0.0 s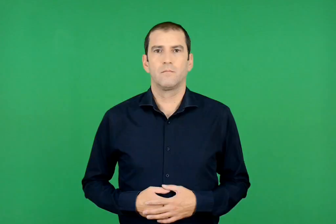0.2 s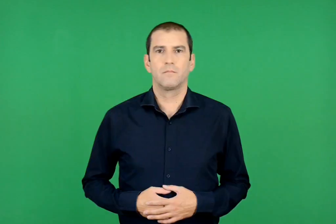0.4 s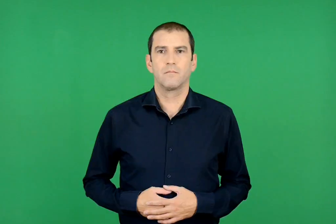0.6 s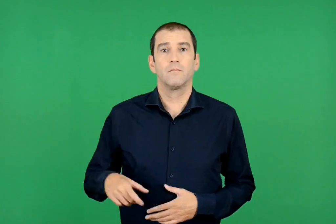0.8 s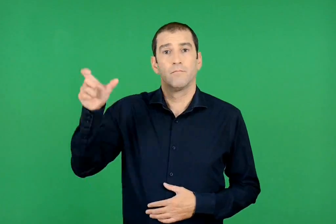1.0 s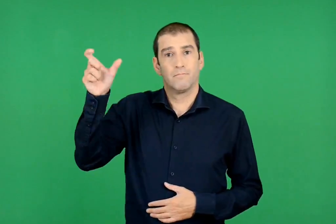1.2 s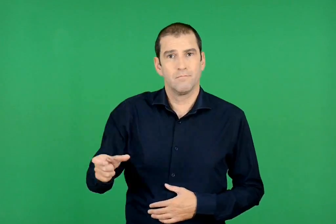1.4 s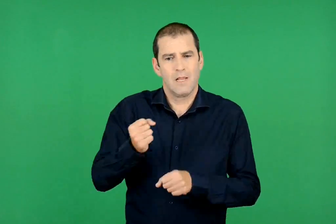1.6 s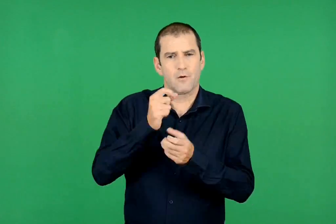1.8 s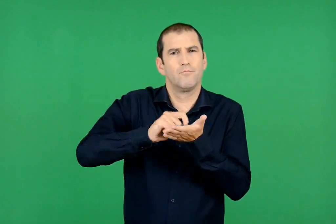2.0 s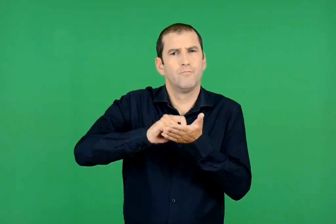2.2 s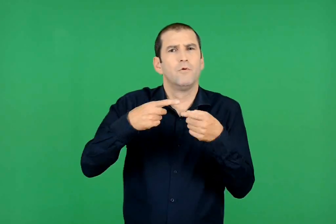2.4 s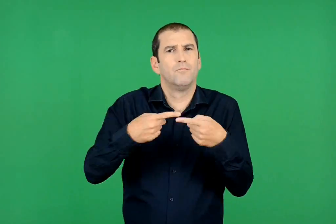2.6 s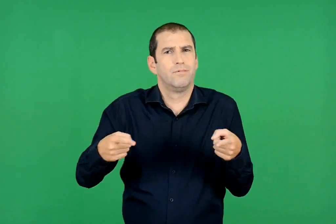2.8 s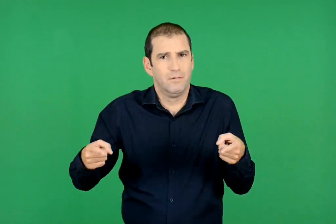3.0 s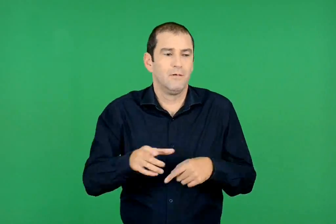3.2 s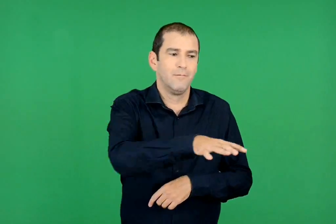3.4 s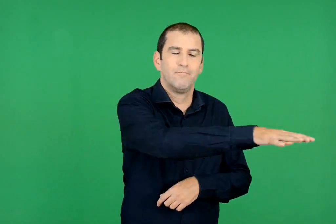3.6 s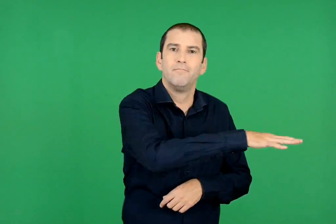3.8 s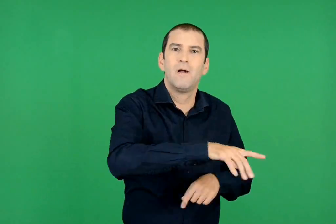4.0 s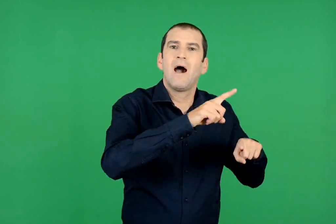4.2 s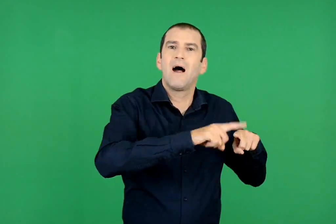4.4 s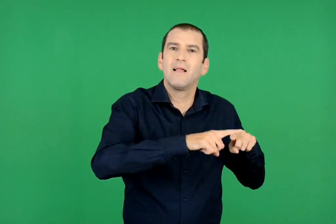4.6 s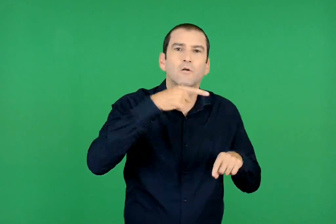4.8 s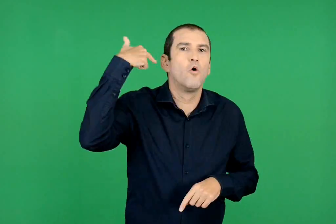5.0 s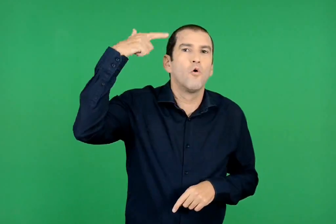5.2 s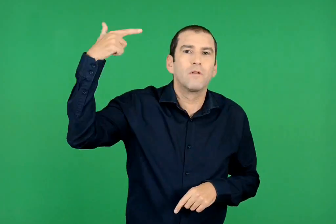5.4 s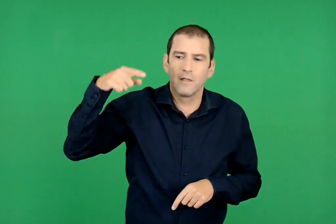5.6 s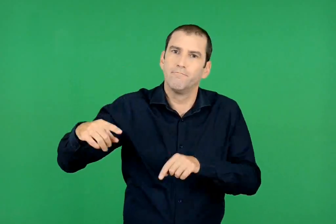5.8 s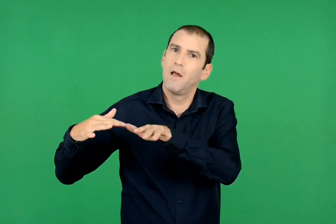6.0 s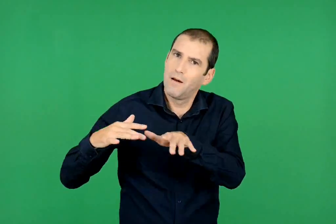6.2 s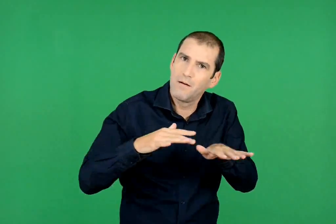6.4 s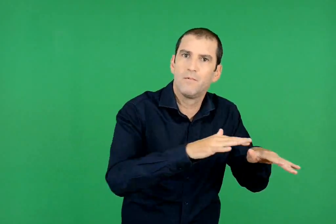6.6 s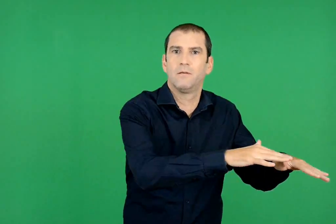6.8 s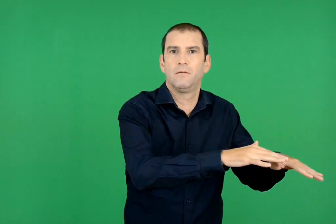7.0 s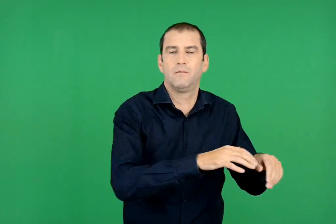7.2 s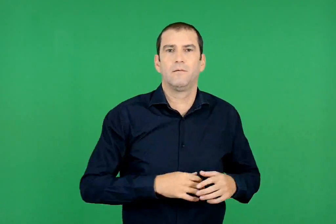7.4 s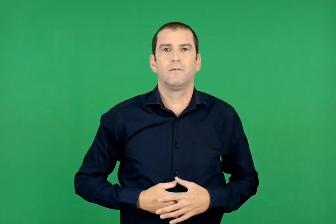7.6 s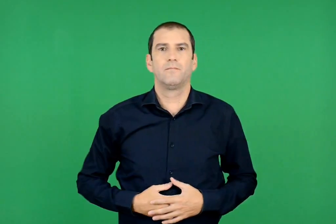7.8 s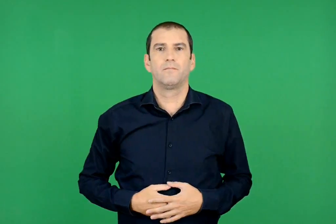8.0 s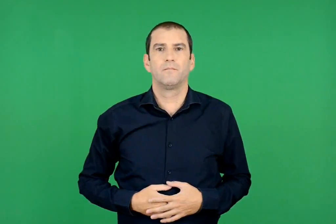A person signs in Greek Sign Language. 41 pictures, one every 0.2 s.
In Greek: με το έργο του επηρέασε αρκετούς έλληνες λογοτέχνες
